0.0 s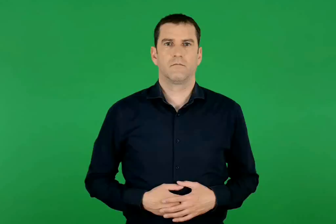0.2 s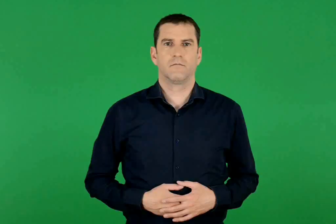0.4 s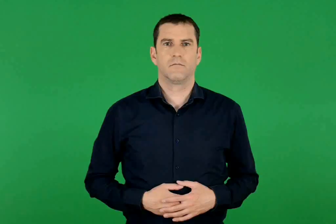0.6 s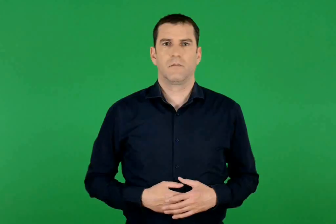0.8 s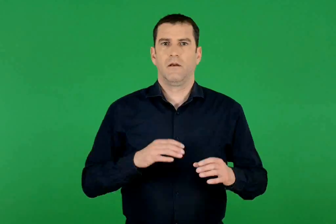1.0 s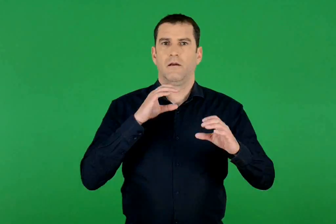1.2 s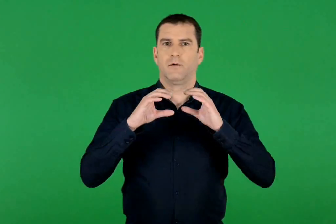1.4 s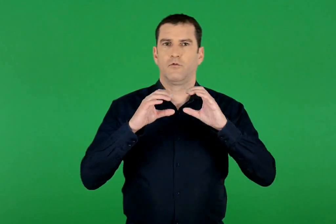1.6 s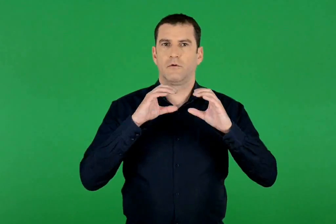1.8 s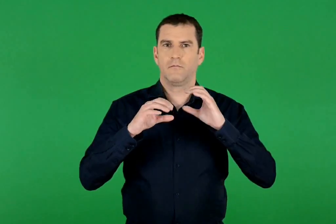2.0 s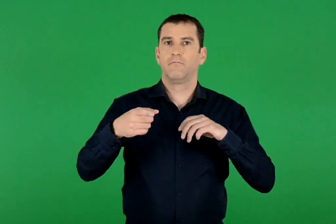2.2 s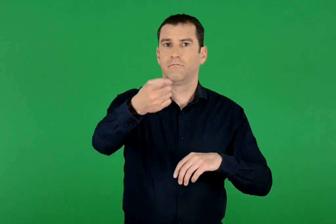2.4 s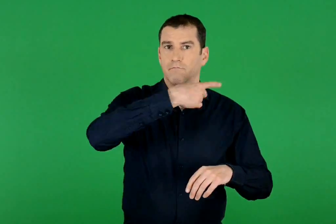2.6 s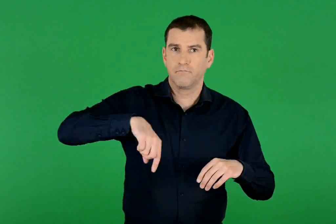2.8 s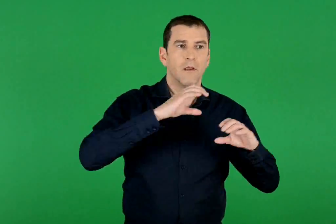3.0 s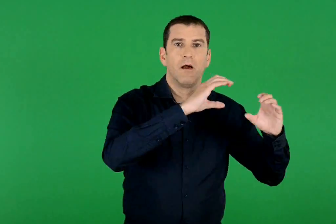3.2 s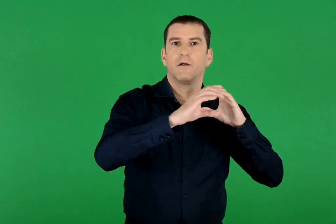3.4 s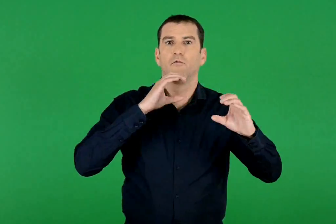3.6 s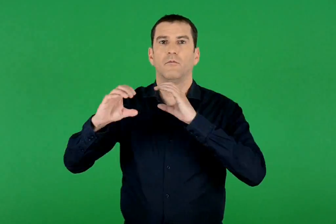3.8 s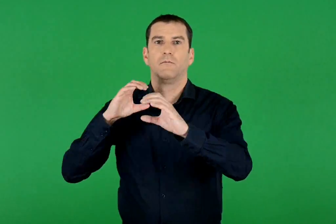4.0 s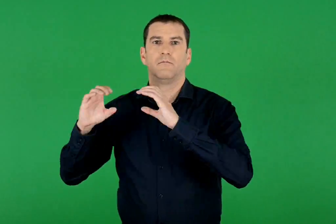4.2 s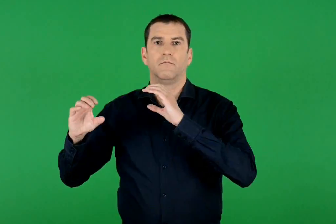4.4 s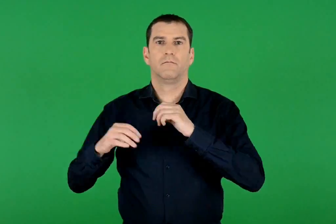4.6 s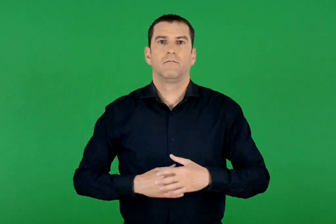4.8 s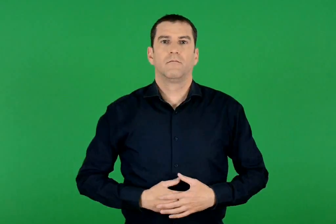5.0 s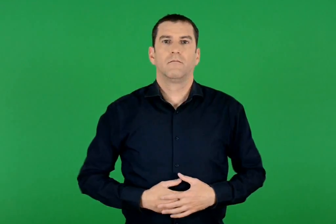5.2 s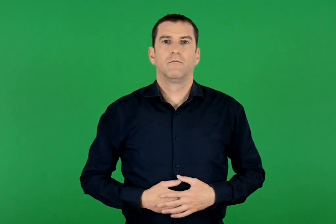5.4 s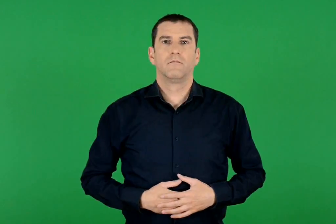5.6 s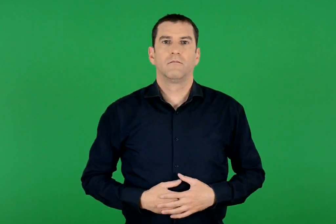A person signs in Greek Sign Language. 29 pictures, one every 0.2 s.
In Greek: επικοινωνία επικοινωνούμε
